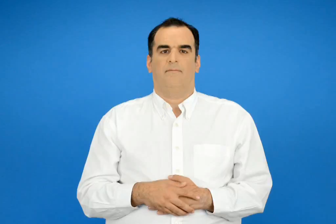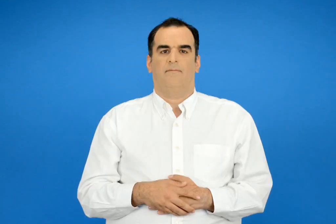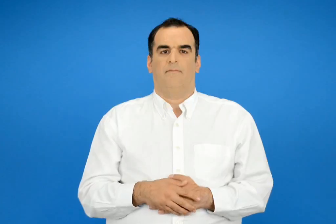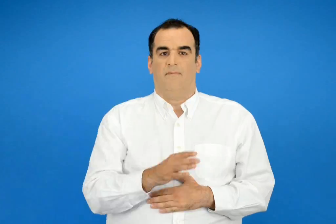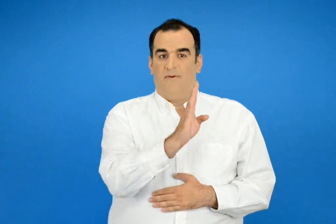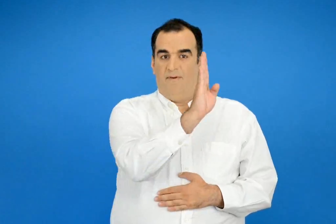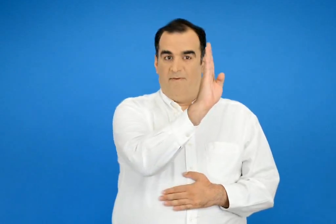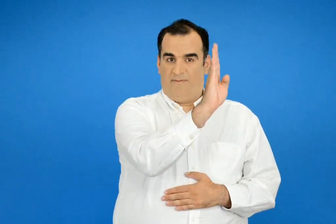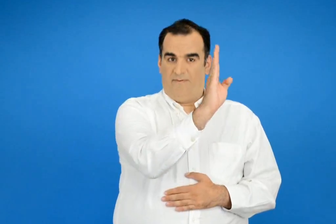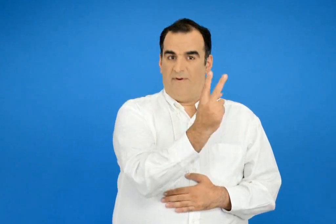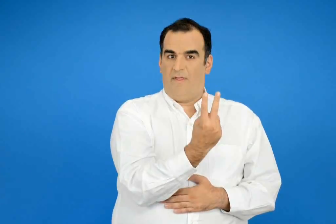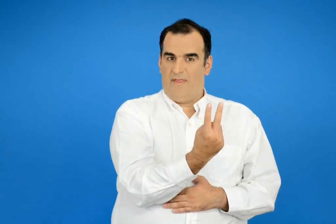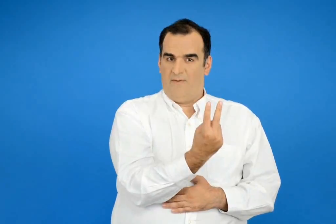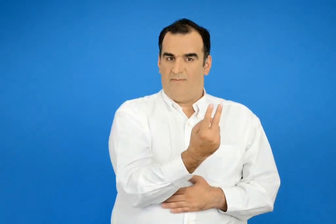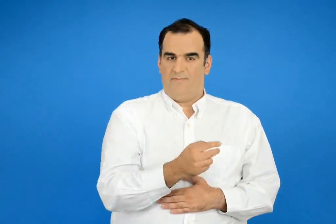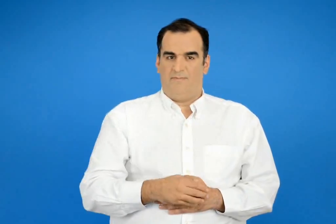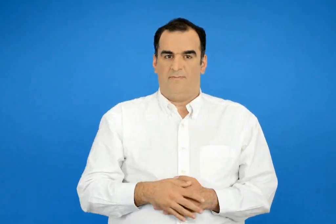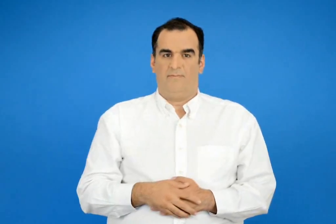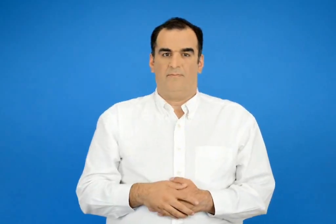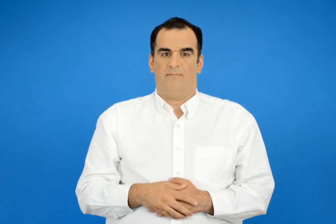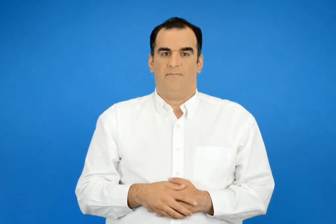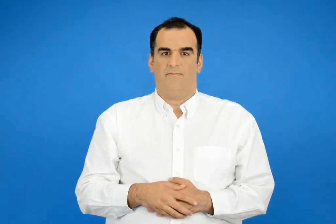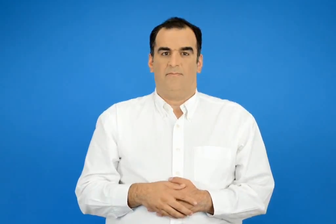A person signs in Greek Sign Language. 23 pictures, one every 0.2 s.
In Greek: β 2
